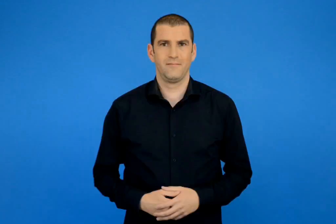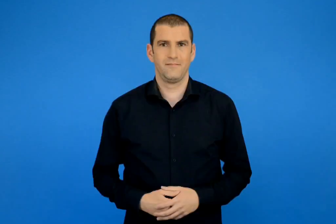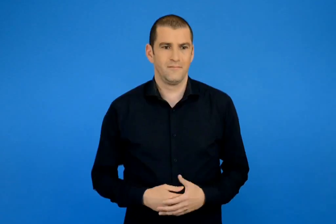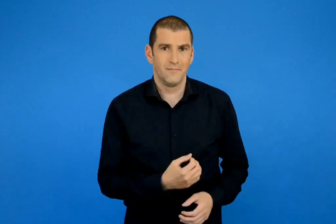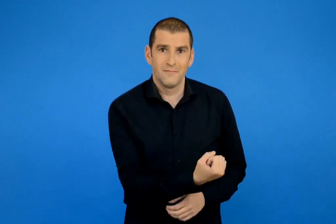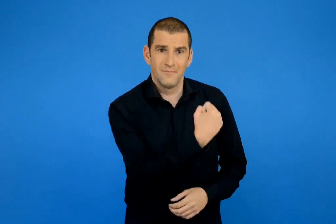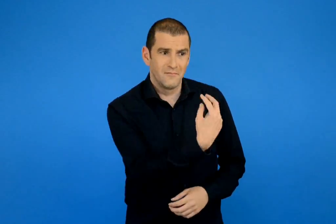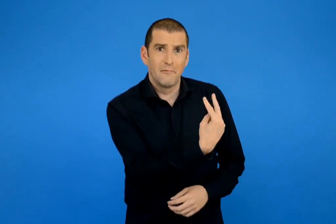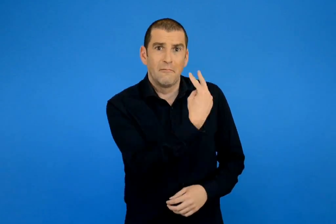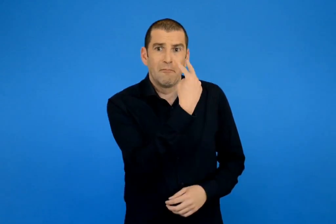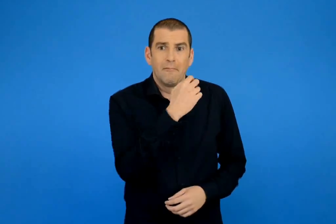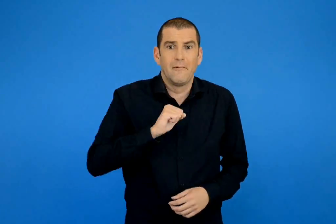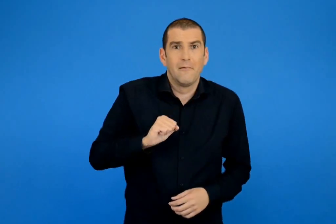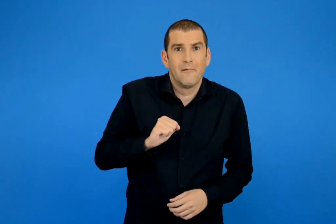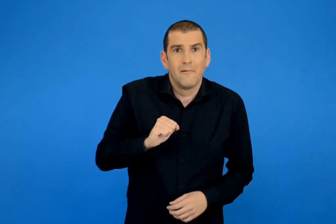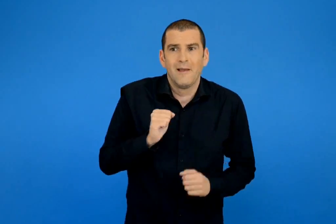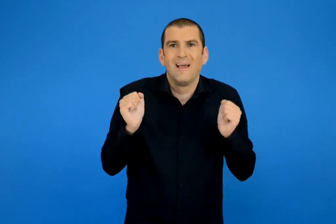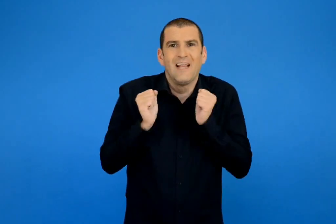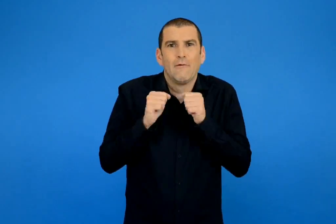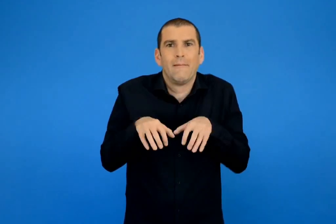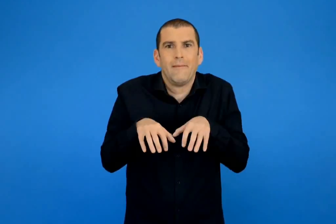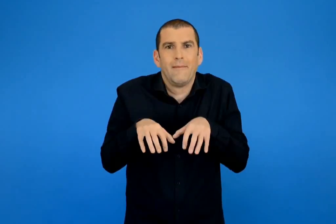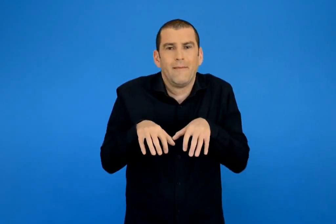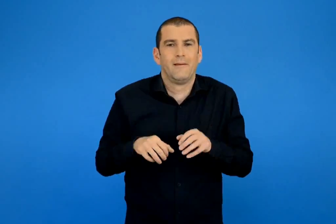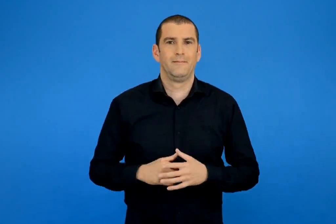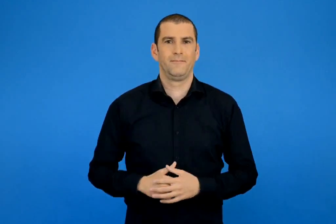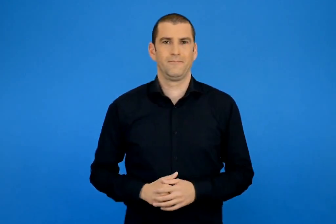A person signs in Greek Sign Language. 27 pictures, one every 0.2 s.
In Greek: τους κοίταξε φοβισμένο ενώ έτρεμε λιγάκι από το κρύο
